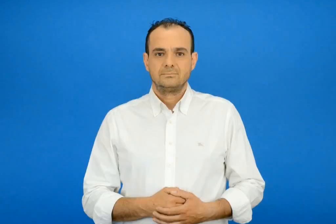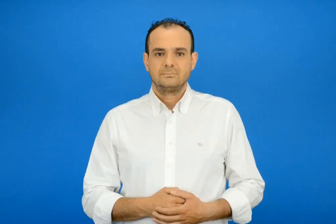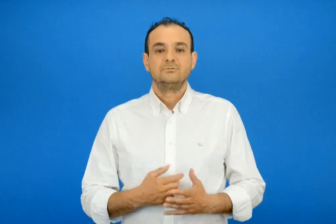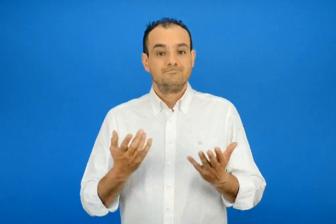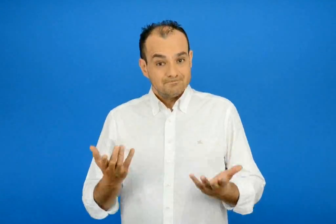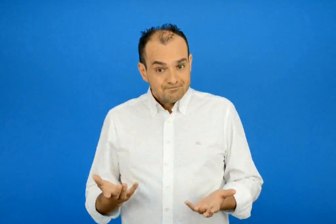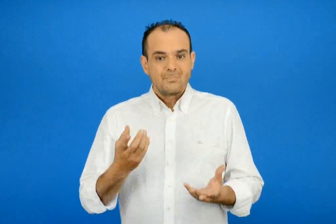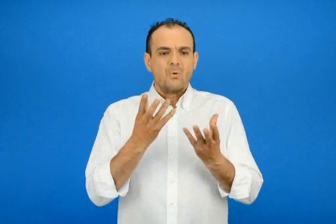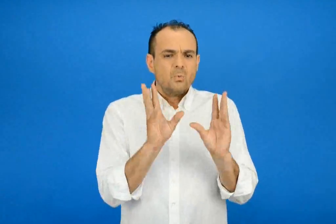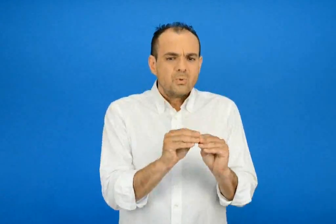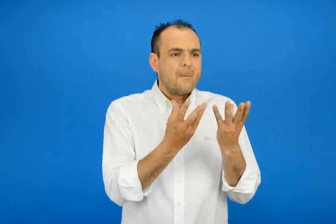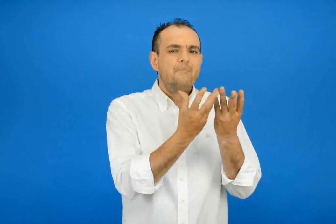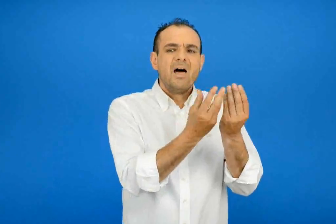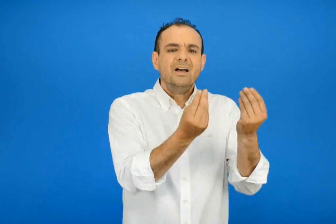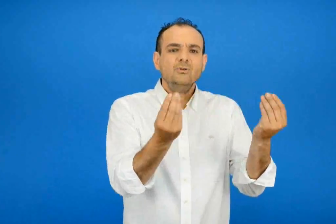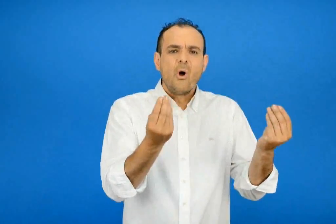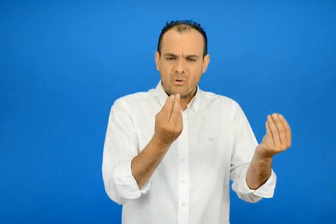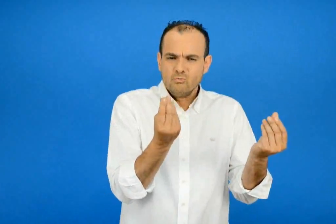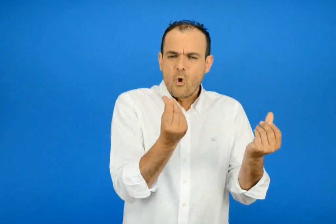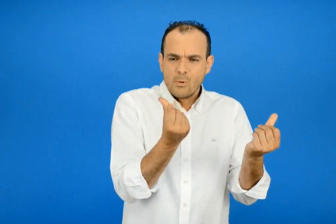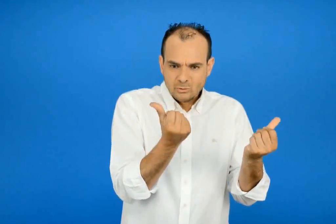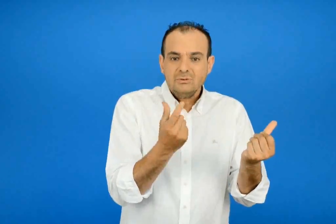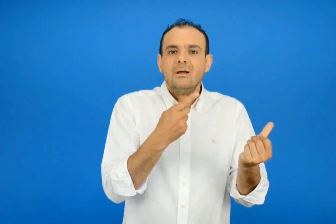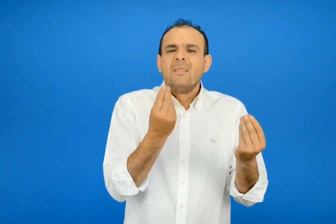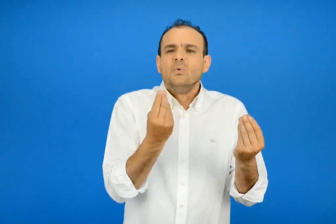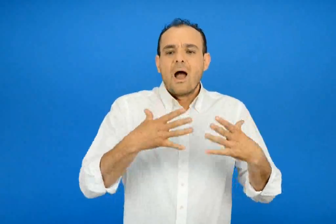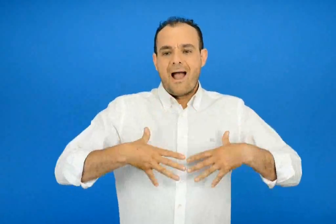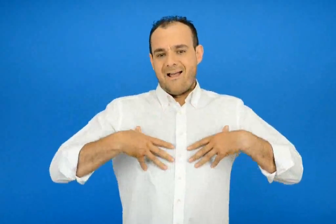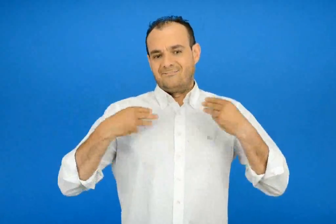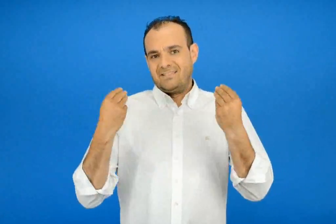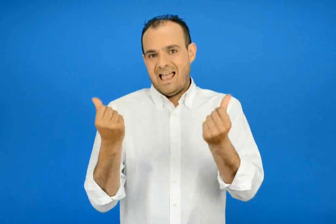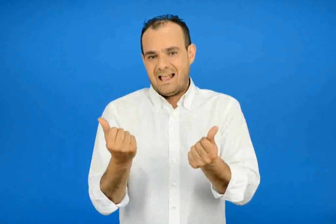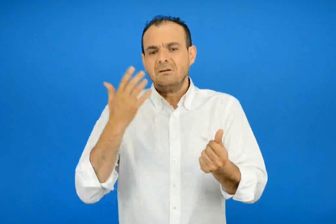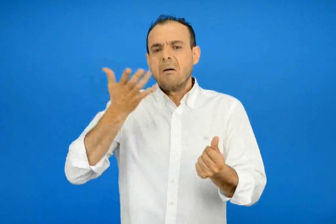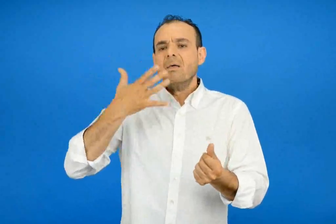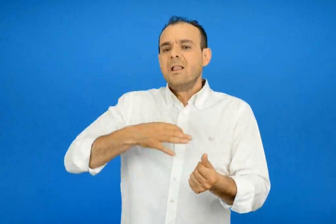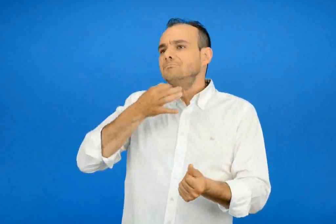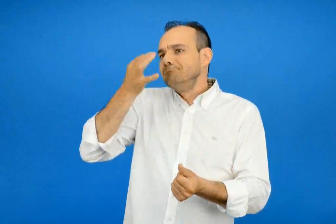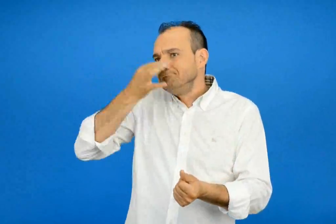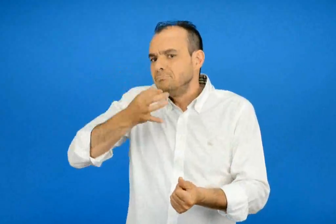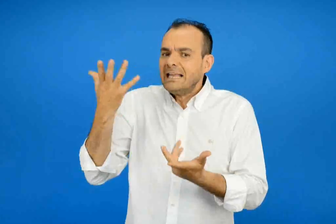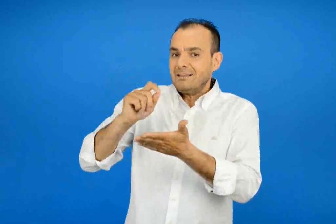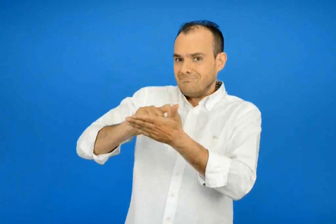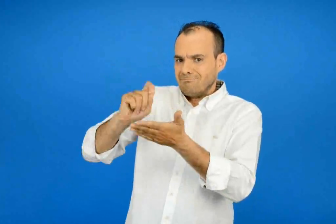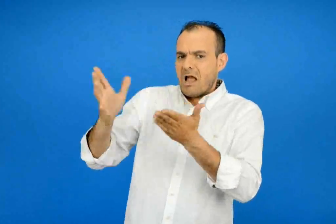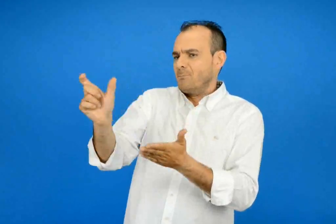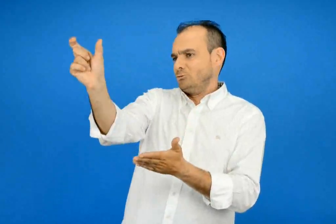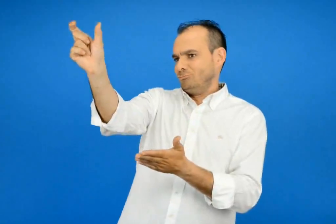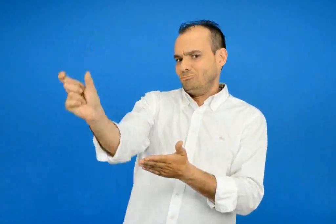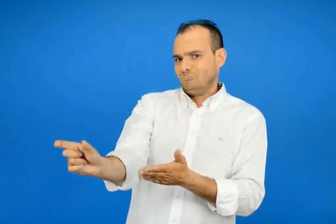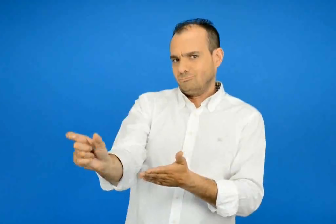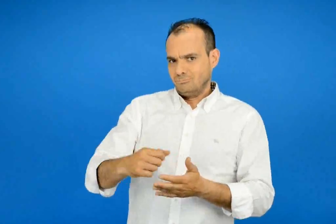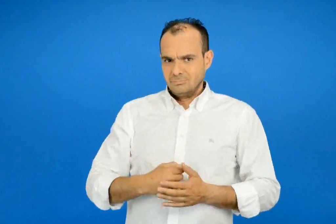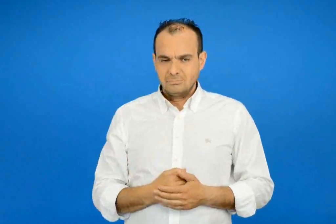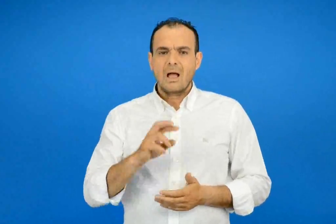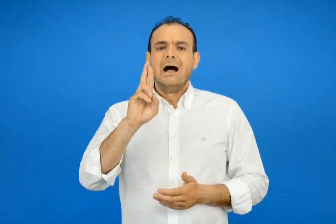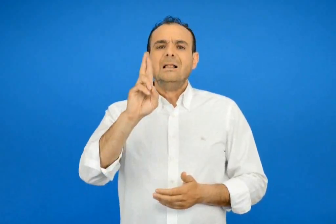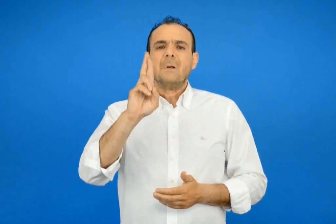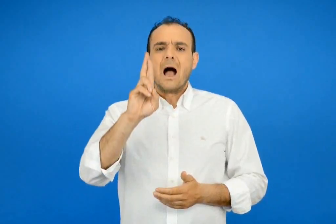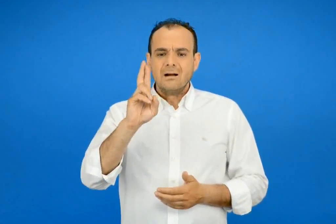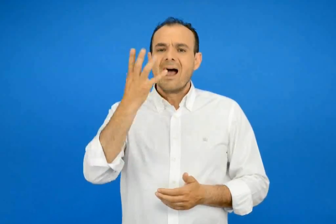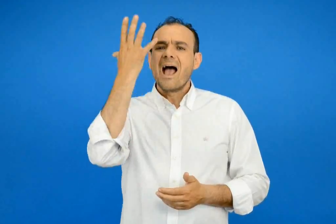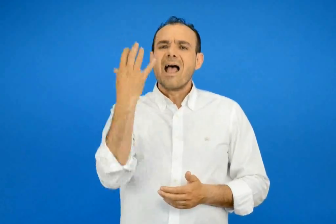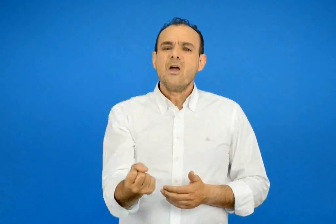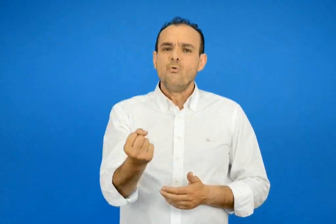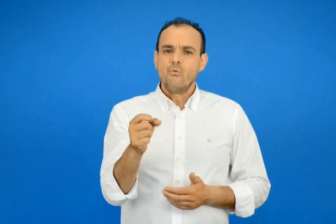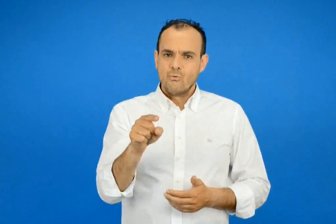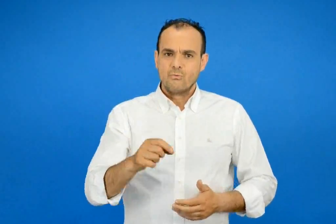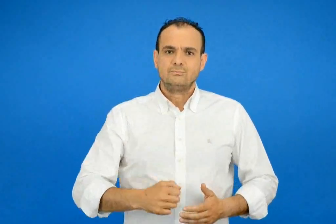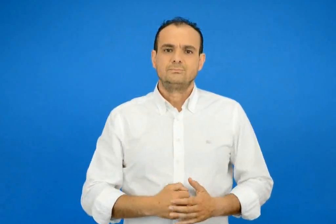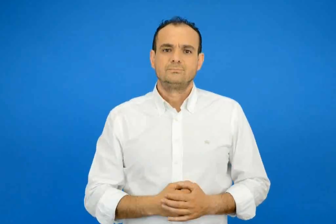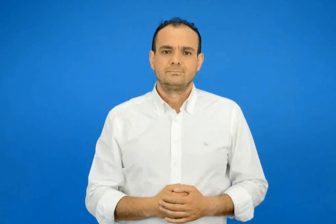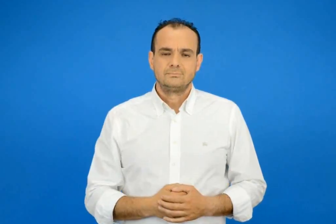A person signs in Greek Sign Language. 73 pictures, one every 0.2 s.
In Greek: ποτέ χρησιμοποιούμε πληθυντικό αριθμό πληθυντικό ευγένειας όταν μιλούμε η γράφουμε σε κάποιόν το ρήμα έχω
